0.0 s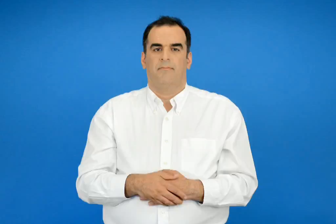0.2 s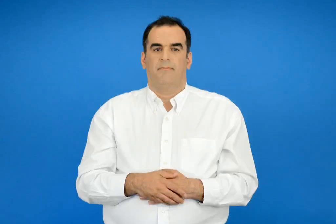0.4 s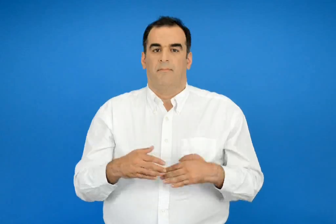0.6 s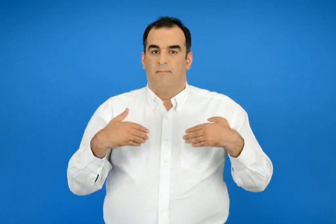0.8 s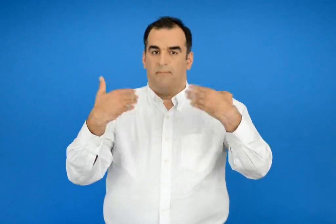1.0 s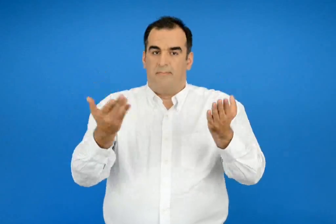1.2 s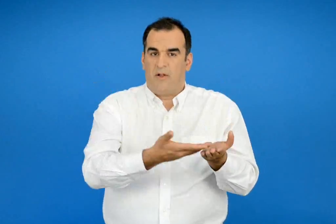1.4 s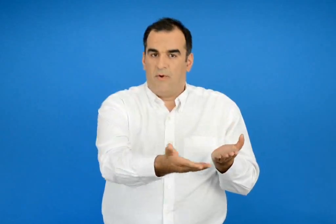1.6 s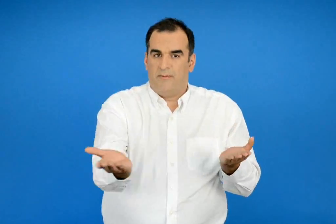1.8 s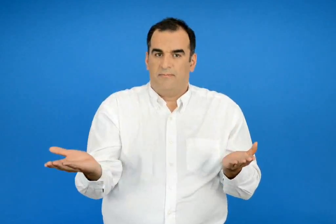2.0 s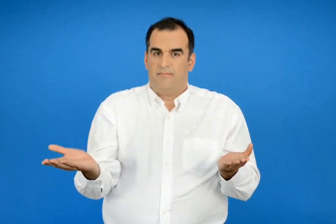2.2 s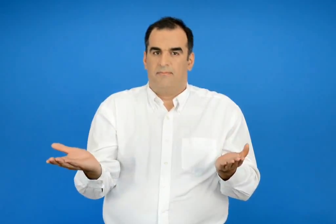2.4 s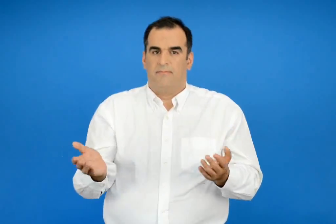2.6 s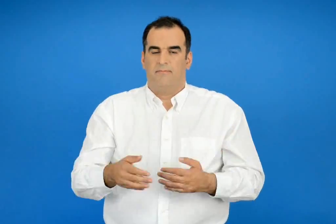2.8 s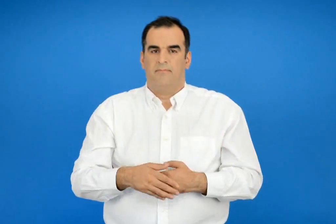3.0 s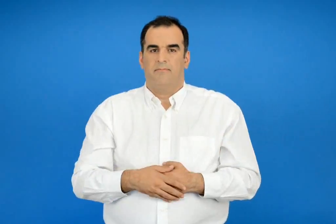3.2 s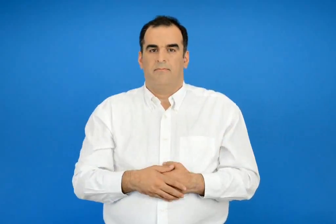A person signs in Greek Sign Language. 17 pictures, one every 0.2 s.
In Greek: μπαλκόνι
